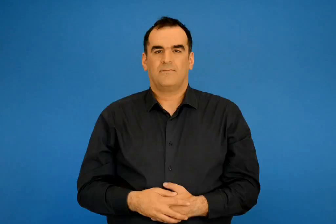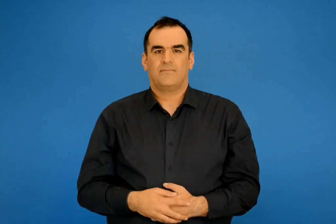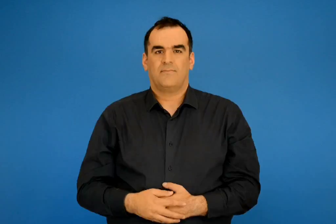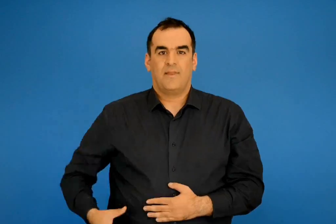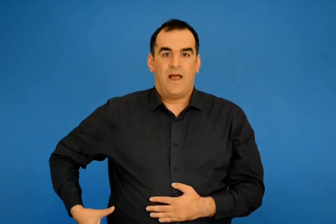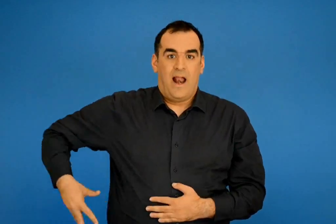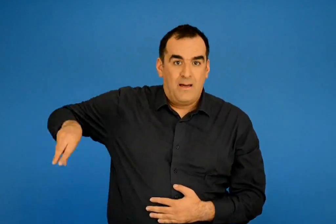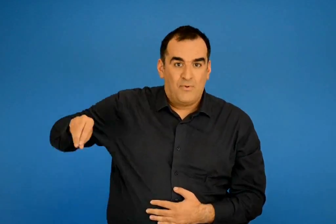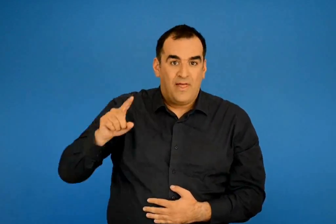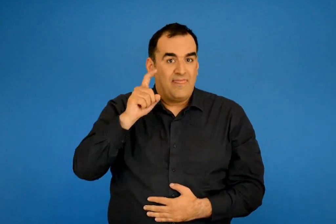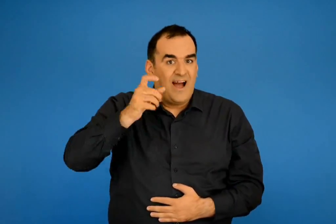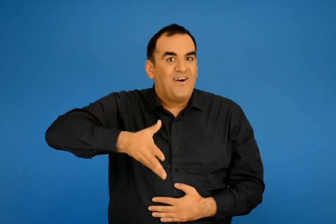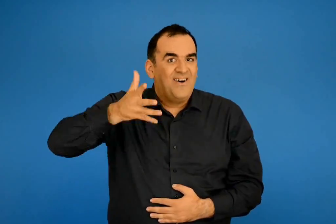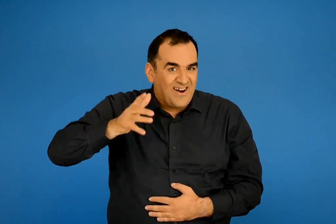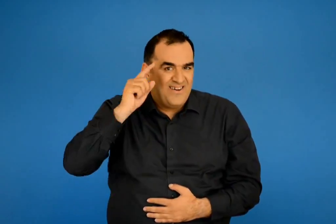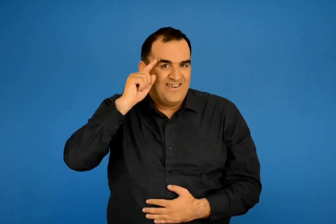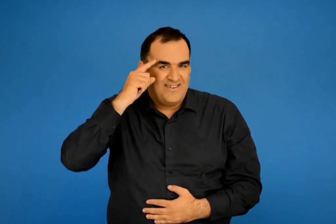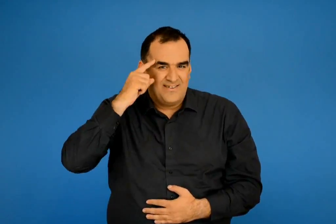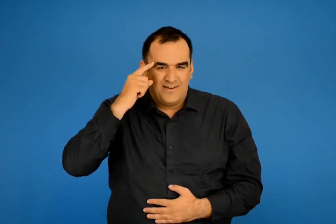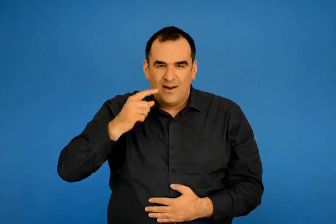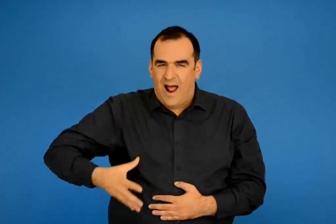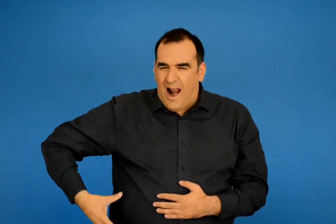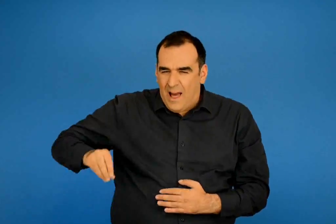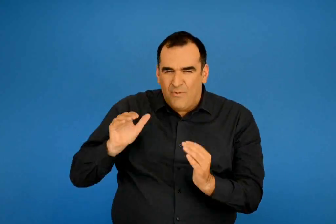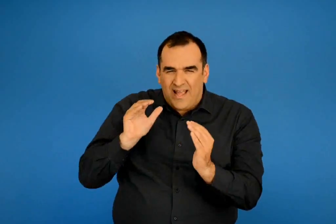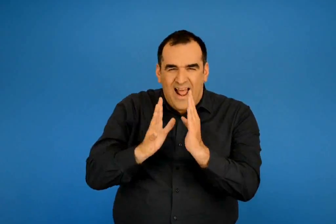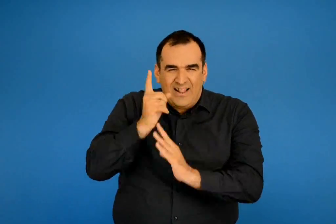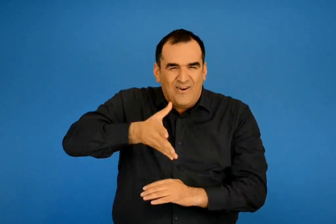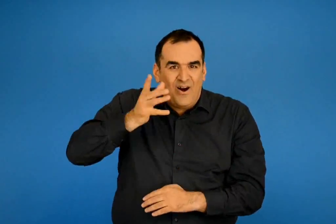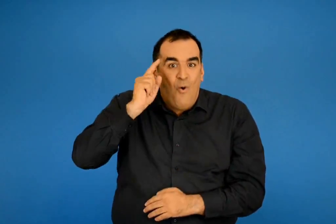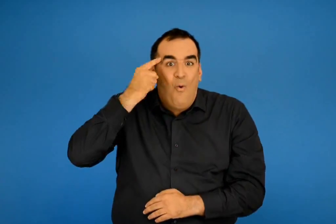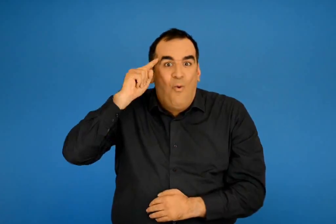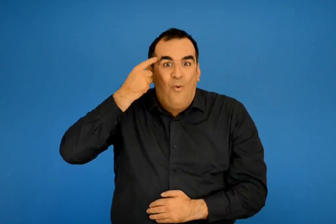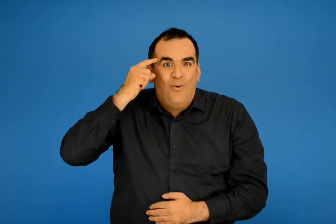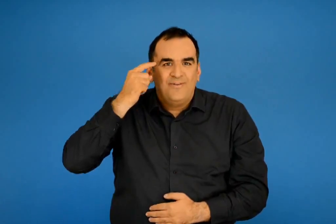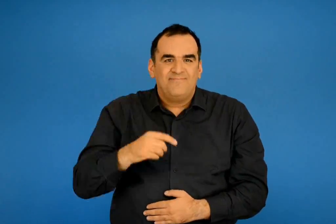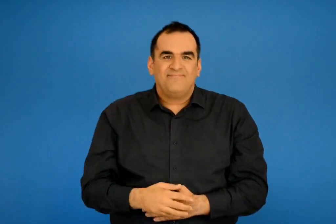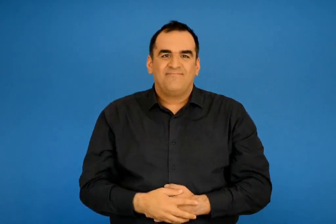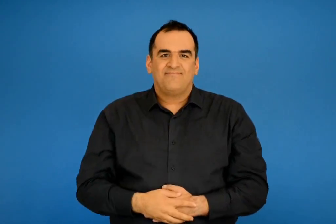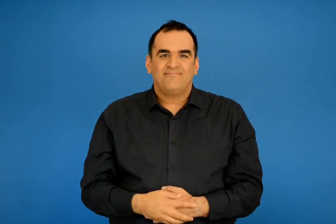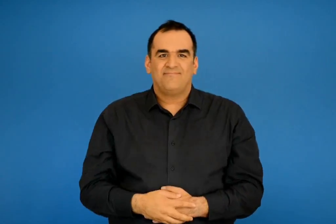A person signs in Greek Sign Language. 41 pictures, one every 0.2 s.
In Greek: η αλεπού δέκα χρονών και το αλεπουδάκι έντεκα
